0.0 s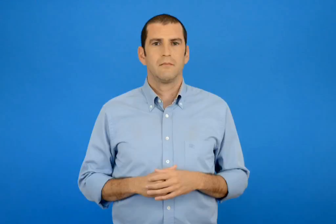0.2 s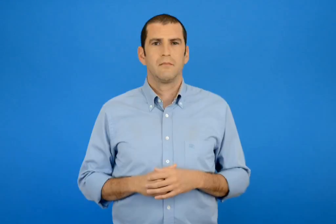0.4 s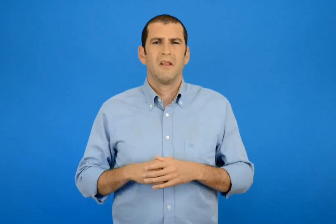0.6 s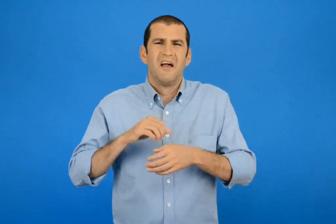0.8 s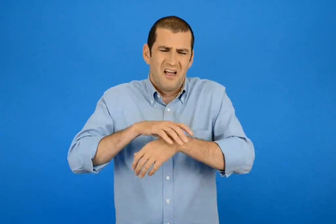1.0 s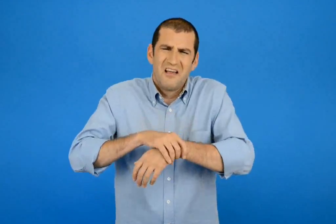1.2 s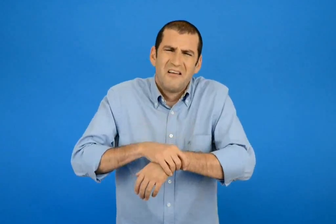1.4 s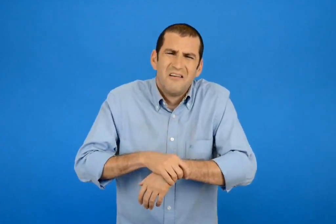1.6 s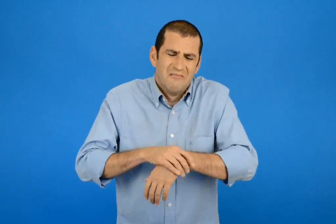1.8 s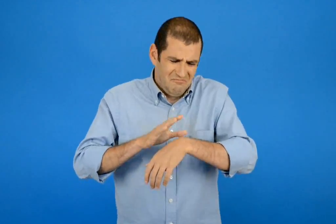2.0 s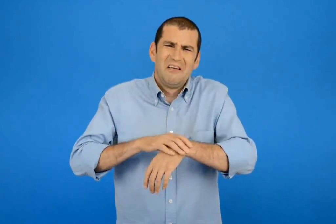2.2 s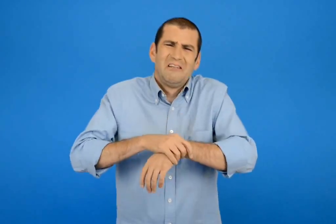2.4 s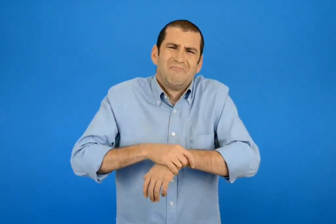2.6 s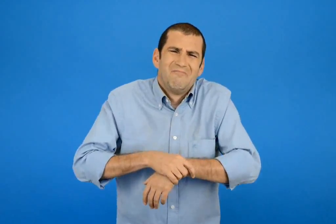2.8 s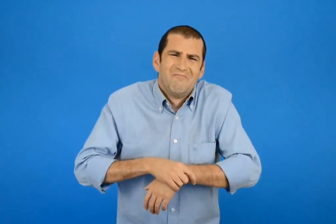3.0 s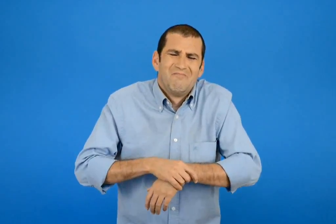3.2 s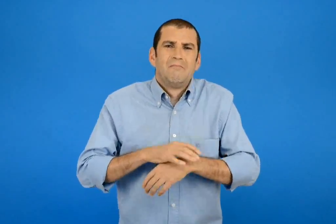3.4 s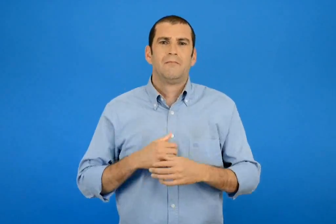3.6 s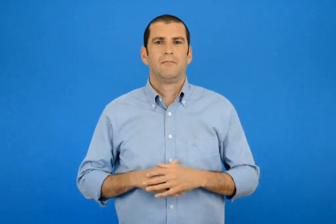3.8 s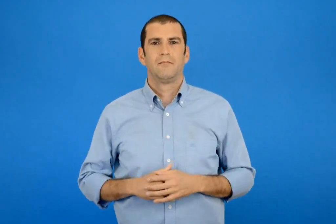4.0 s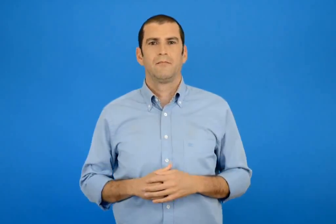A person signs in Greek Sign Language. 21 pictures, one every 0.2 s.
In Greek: αχ το χέρι μου
